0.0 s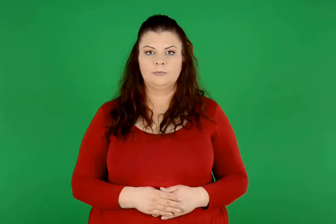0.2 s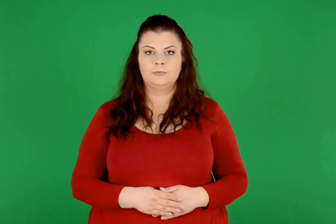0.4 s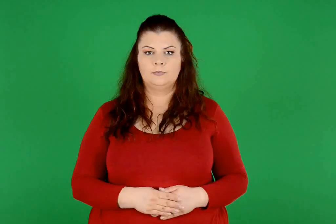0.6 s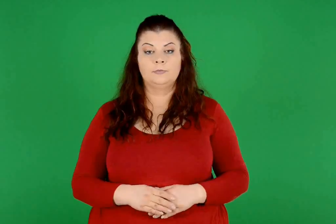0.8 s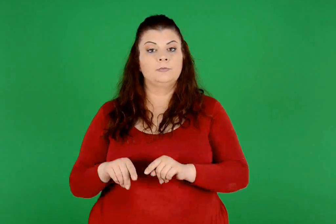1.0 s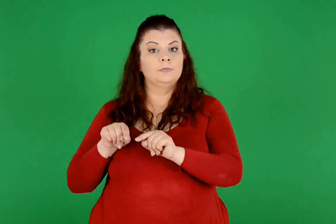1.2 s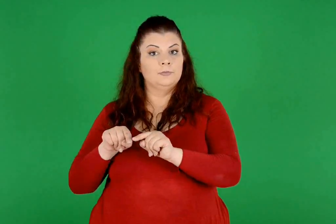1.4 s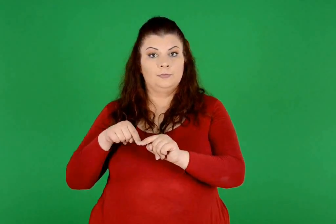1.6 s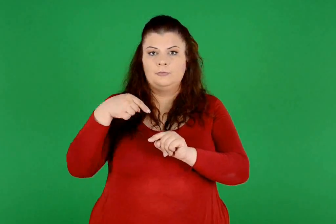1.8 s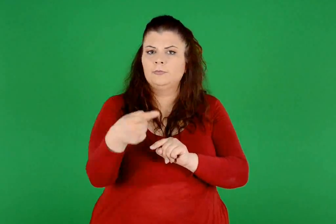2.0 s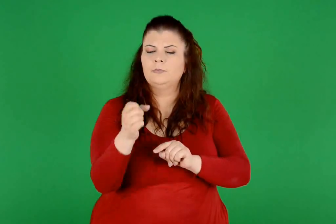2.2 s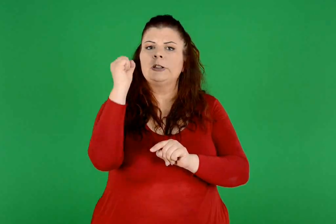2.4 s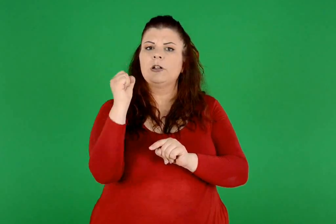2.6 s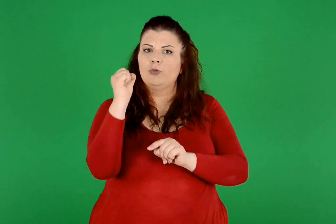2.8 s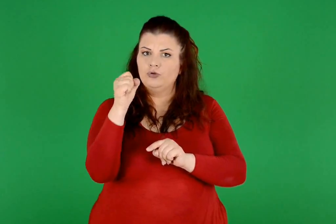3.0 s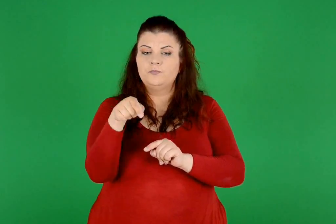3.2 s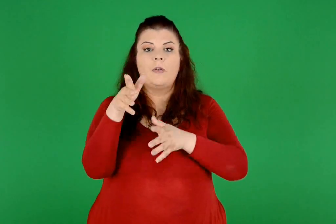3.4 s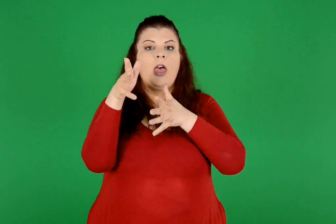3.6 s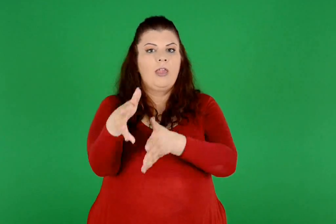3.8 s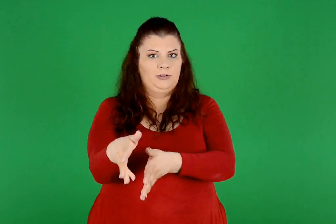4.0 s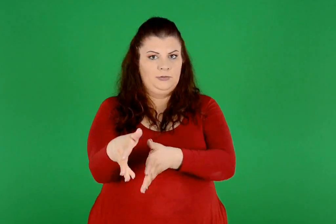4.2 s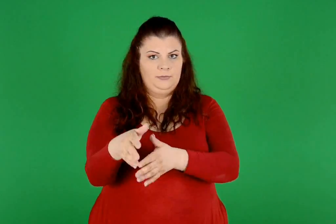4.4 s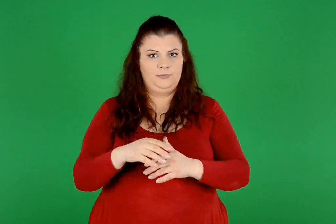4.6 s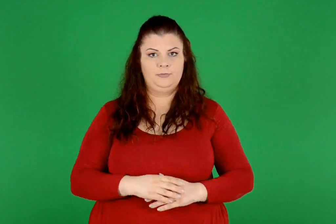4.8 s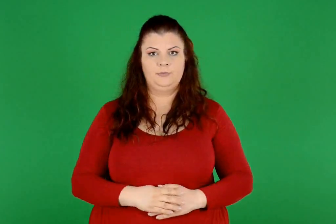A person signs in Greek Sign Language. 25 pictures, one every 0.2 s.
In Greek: ο επόμενος σταθμός είναι η έδεσσα
